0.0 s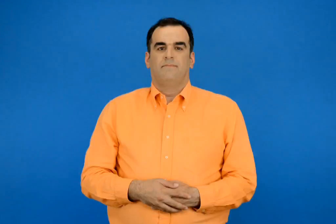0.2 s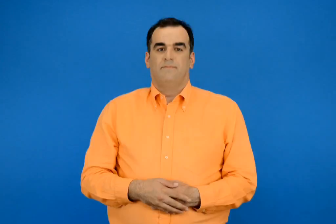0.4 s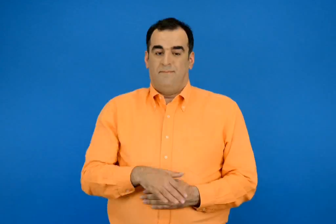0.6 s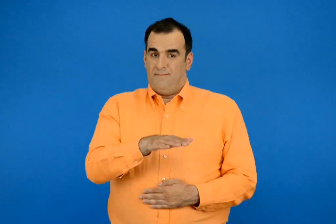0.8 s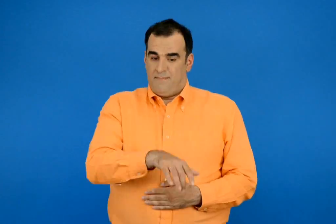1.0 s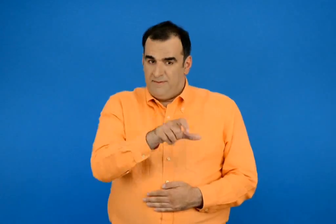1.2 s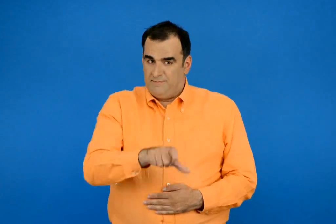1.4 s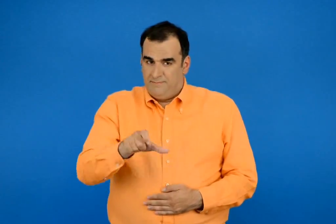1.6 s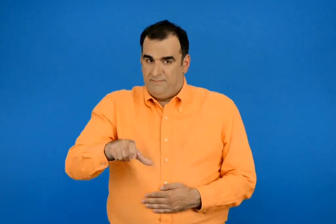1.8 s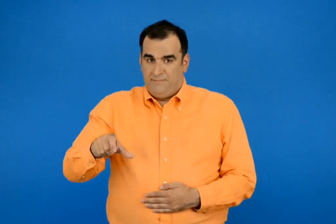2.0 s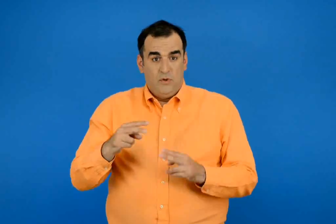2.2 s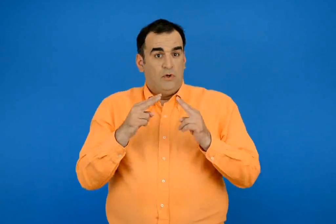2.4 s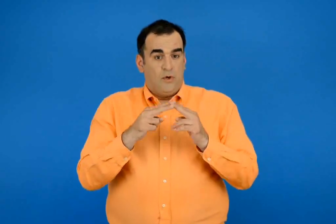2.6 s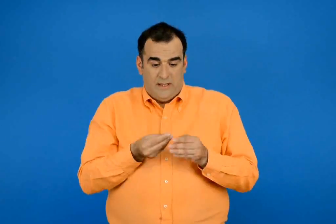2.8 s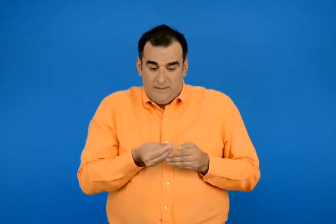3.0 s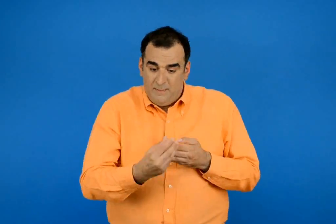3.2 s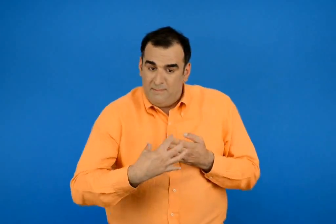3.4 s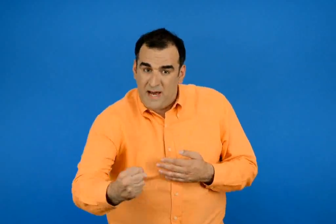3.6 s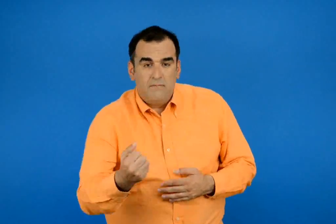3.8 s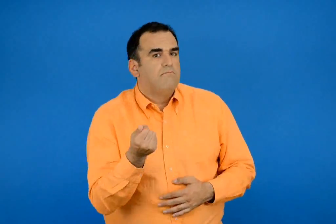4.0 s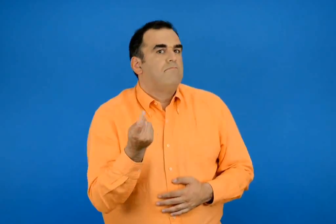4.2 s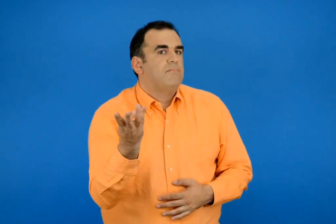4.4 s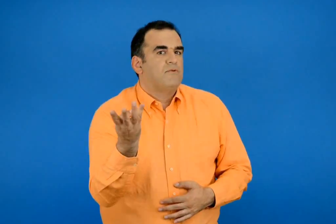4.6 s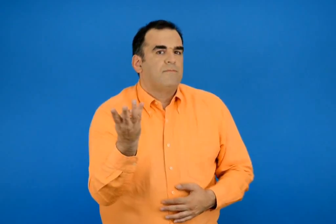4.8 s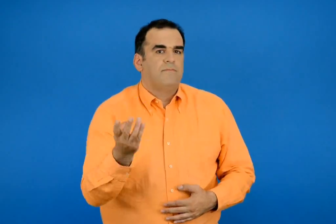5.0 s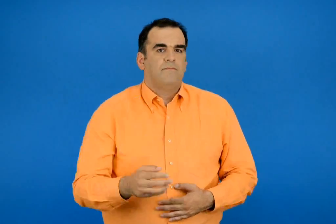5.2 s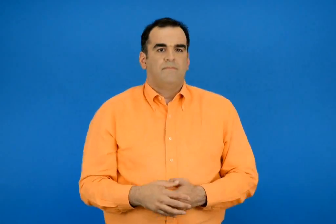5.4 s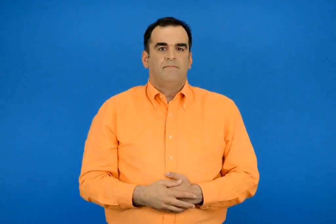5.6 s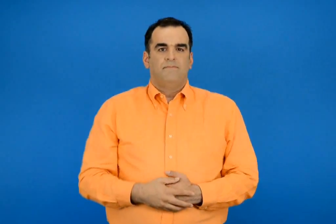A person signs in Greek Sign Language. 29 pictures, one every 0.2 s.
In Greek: ποσά σοκολατάκια θα πάρει κάθε παιδί ;
